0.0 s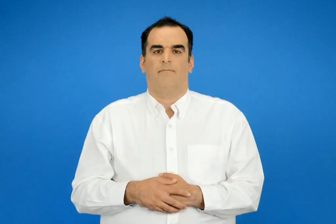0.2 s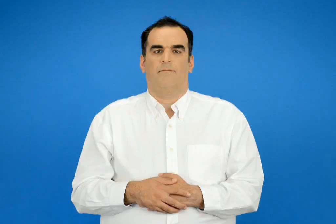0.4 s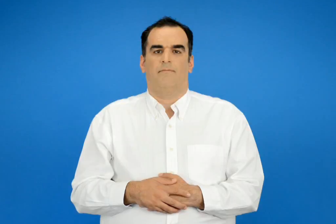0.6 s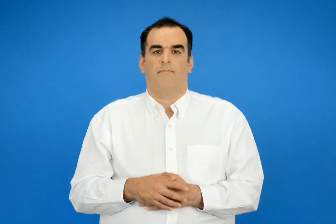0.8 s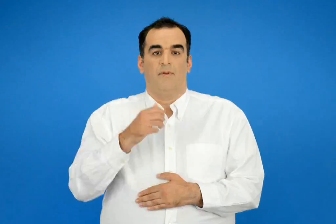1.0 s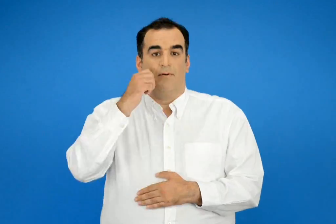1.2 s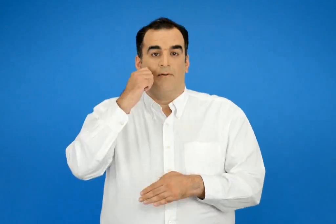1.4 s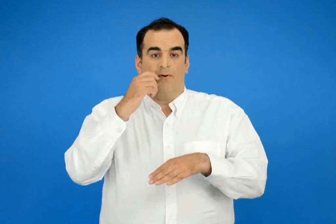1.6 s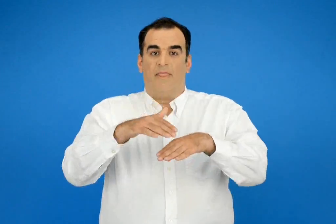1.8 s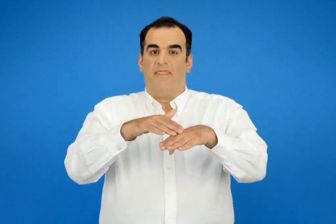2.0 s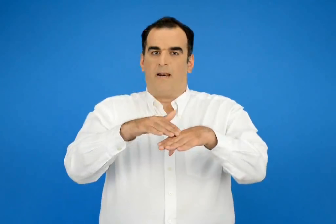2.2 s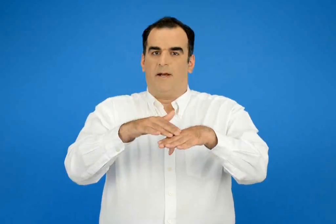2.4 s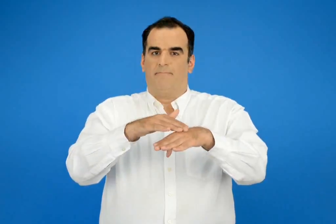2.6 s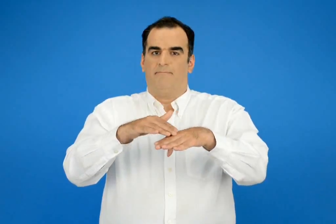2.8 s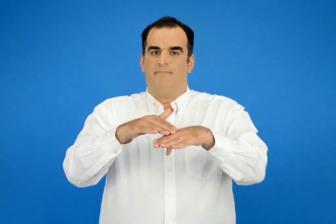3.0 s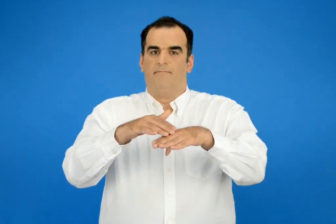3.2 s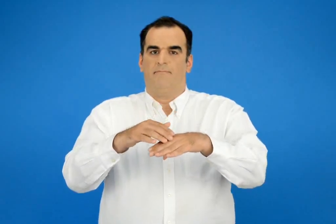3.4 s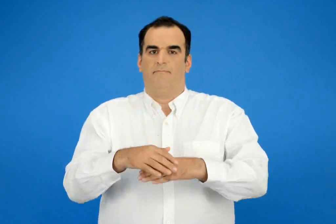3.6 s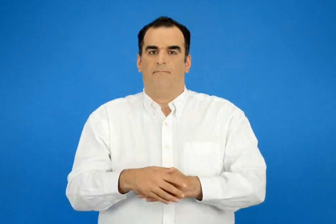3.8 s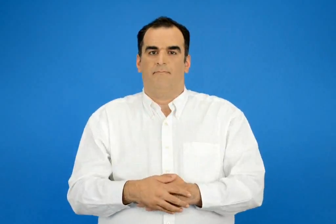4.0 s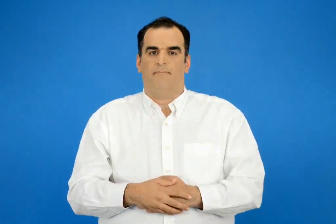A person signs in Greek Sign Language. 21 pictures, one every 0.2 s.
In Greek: δέρμα
